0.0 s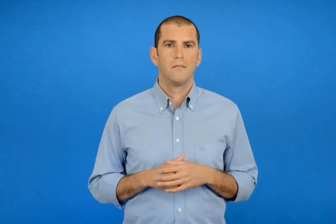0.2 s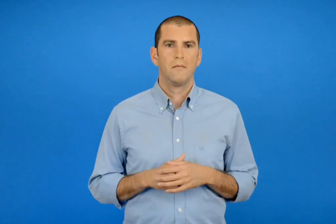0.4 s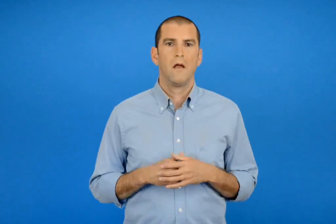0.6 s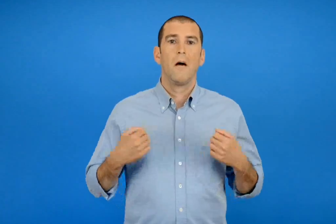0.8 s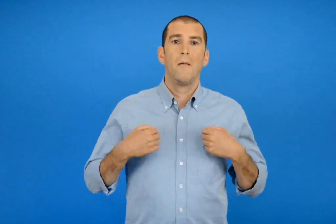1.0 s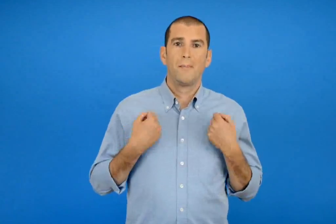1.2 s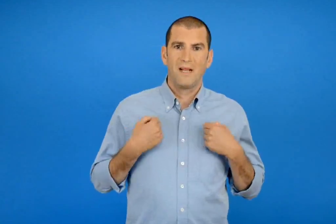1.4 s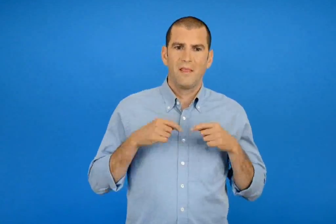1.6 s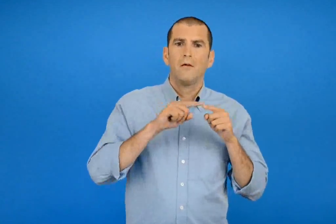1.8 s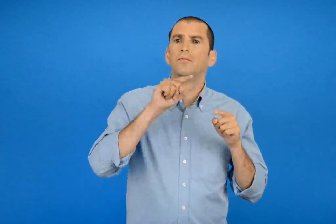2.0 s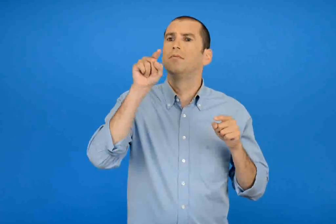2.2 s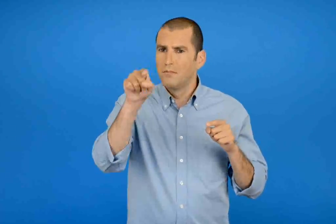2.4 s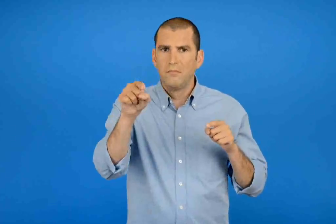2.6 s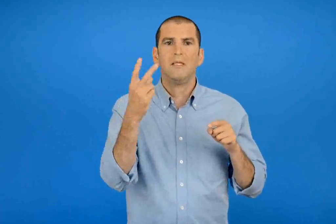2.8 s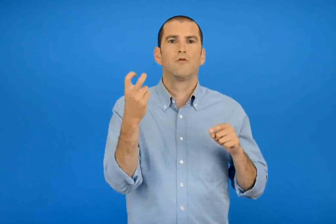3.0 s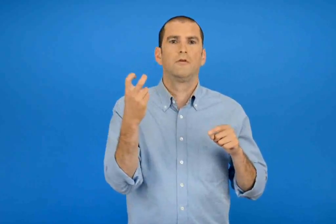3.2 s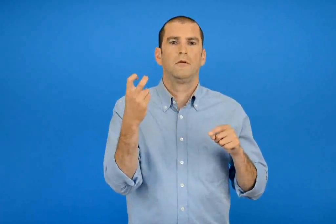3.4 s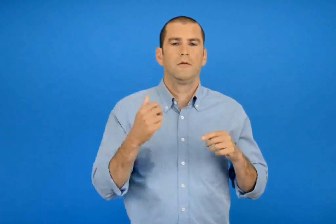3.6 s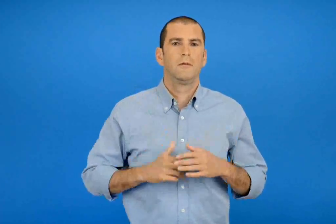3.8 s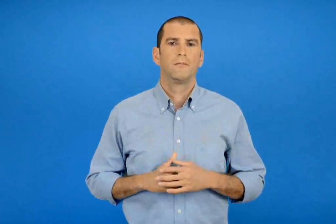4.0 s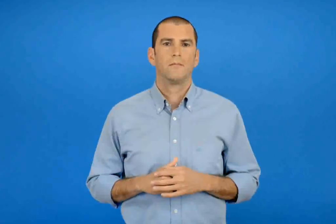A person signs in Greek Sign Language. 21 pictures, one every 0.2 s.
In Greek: παιχνίδι στα 20
